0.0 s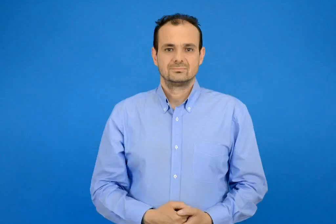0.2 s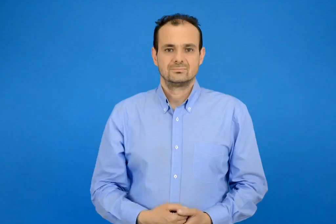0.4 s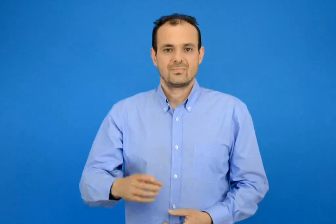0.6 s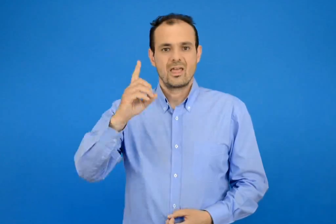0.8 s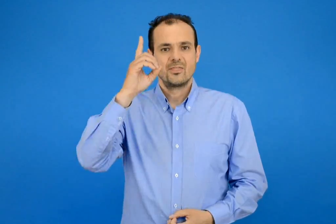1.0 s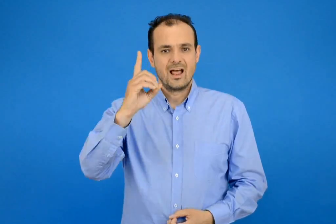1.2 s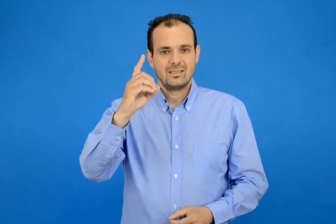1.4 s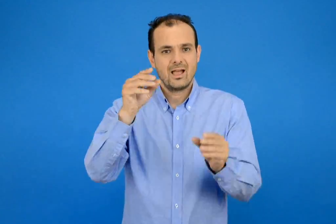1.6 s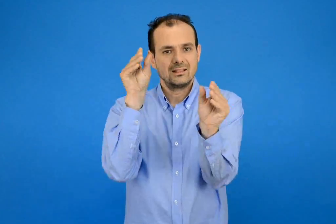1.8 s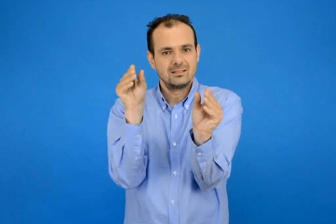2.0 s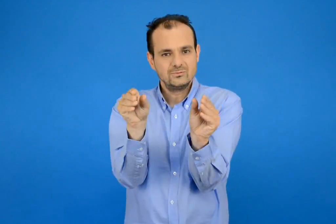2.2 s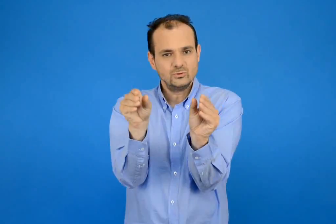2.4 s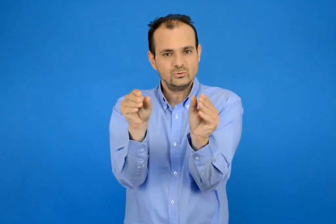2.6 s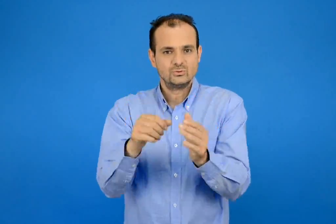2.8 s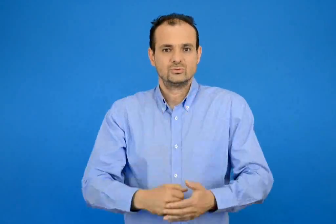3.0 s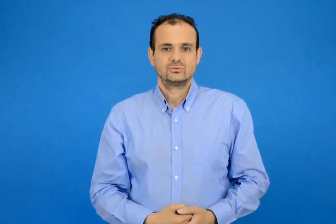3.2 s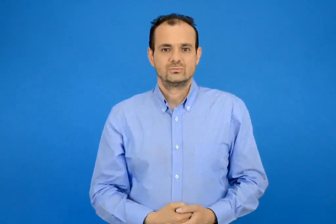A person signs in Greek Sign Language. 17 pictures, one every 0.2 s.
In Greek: δ τεύχος
